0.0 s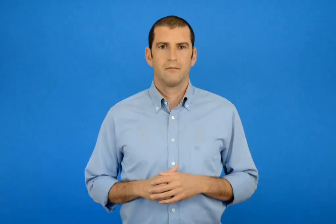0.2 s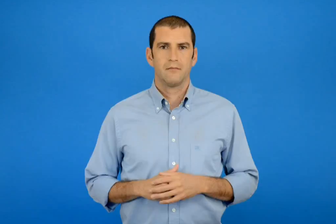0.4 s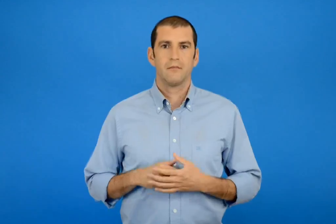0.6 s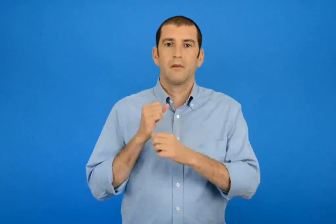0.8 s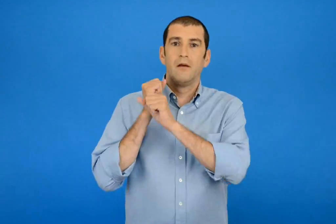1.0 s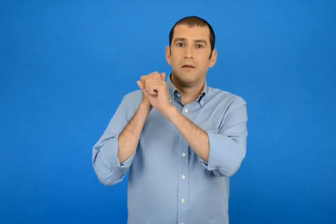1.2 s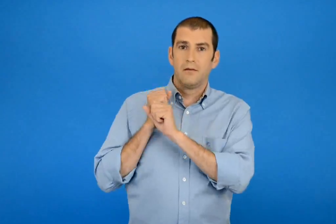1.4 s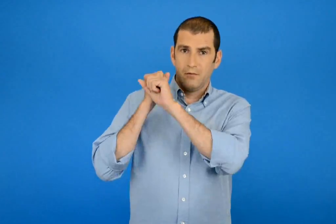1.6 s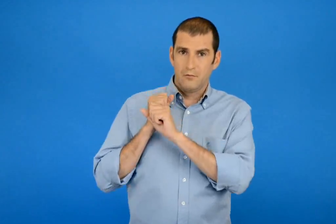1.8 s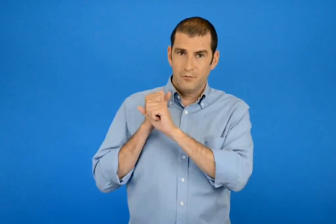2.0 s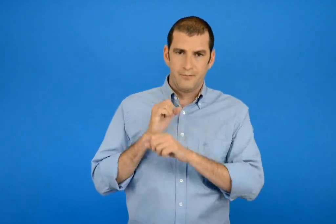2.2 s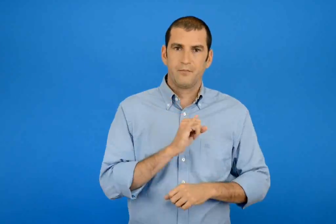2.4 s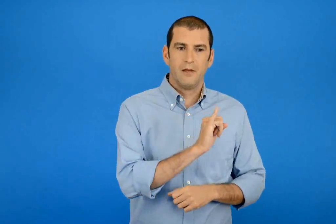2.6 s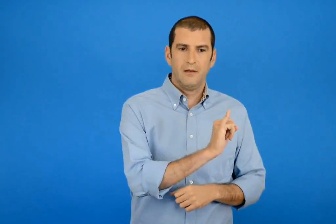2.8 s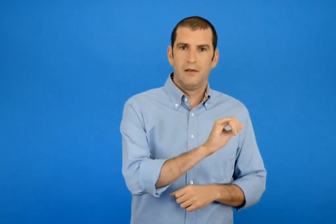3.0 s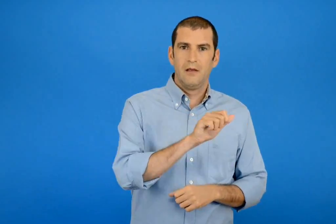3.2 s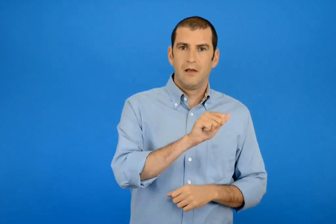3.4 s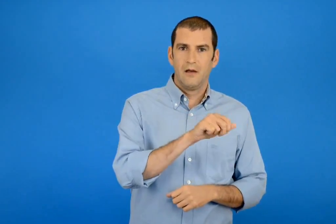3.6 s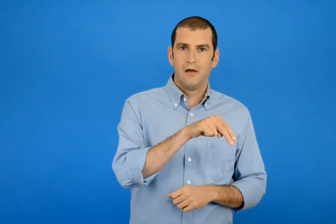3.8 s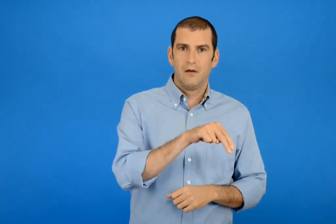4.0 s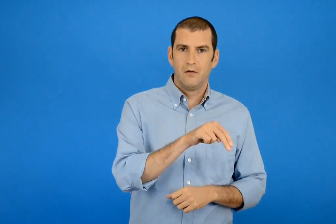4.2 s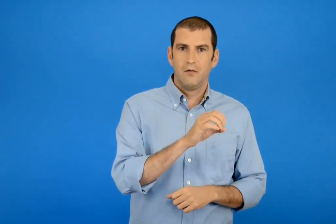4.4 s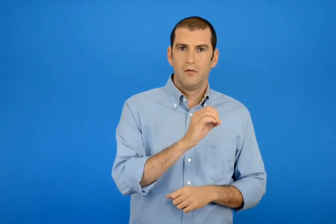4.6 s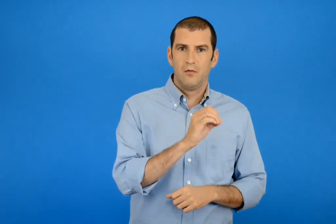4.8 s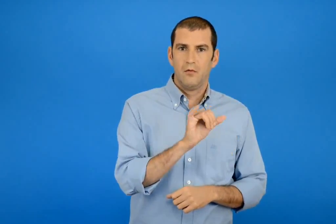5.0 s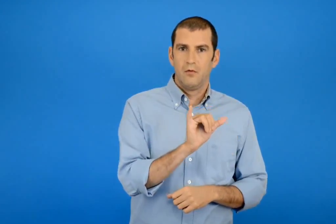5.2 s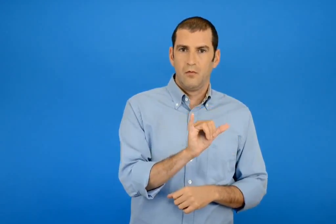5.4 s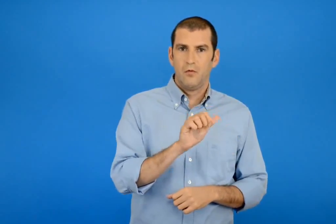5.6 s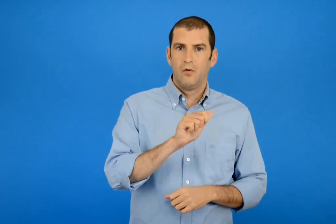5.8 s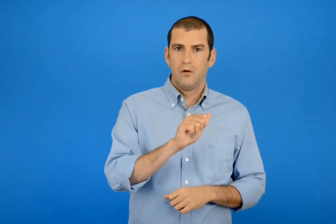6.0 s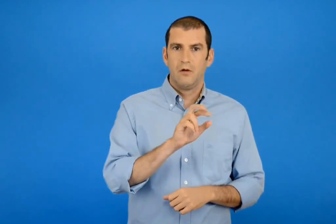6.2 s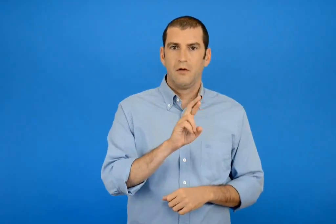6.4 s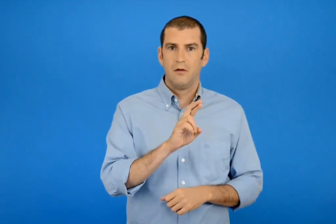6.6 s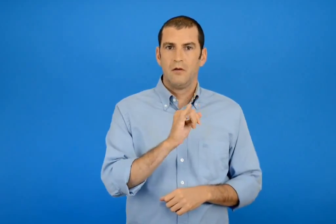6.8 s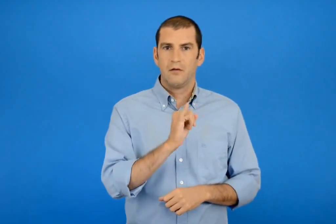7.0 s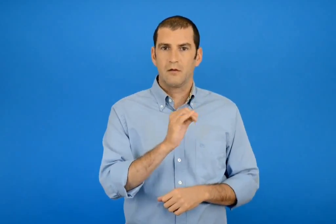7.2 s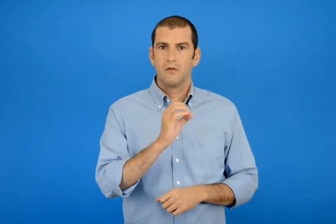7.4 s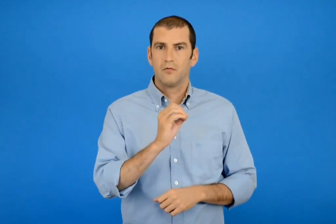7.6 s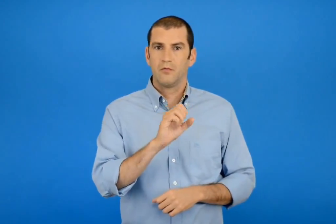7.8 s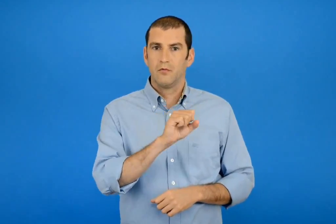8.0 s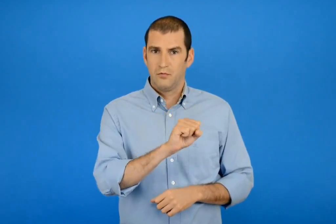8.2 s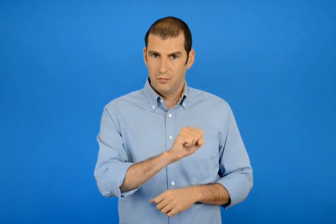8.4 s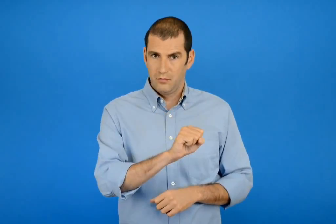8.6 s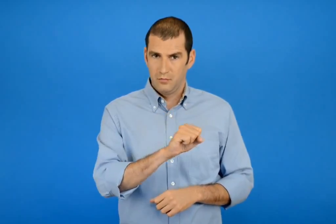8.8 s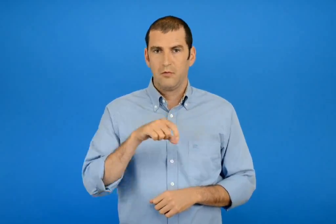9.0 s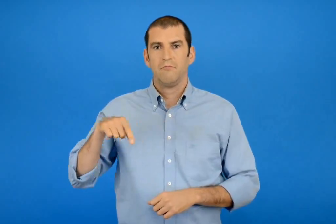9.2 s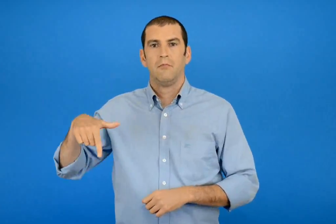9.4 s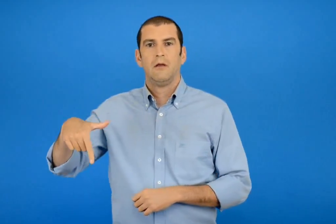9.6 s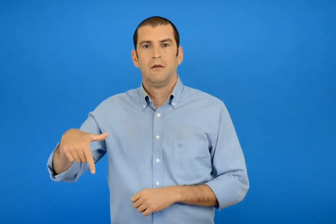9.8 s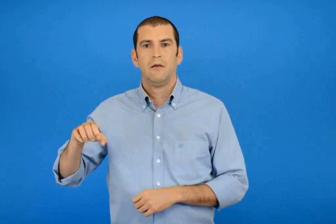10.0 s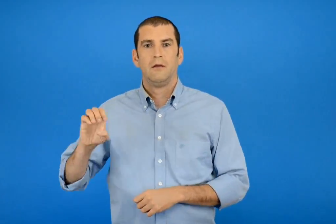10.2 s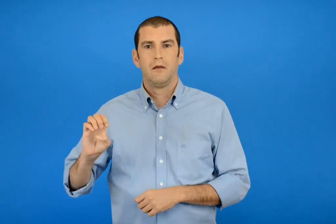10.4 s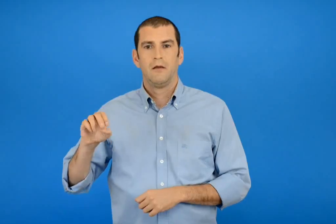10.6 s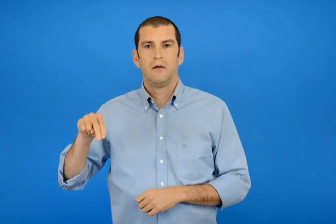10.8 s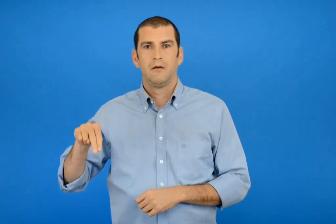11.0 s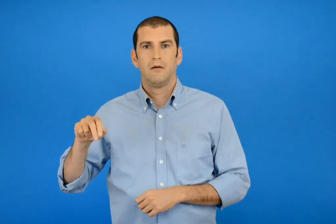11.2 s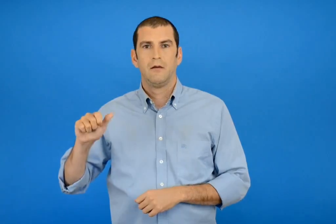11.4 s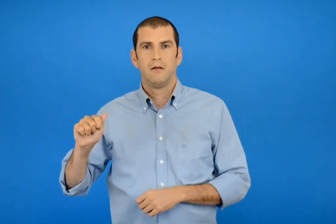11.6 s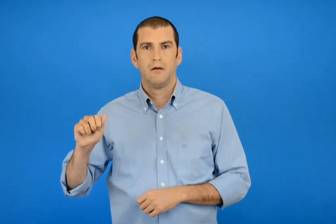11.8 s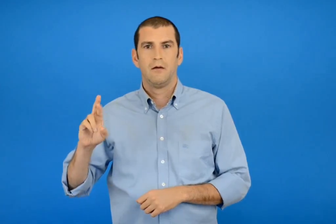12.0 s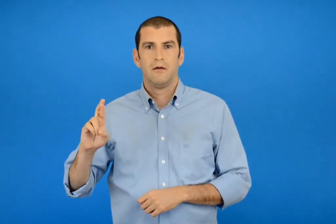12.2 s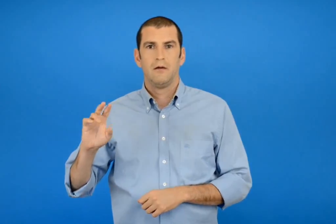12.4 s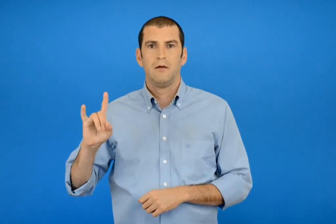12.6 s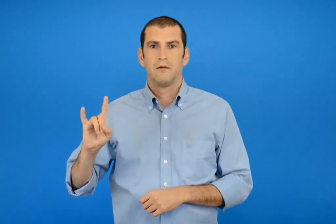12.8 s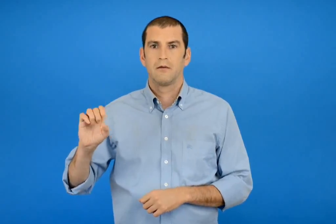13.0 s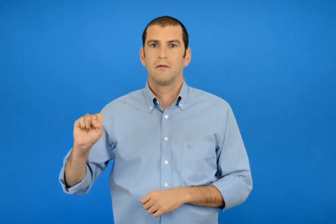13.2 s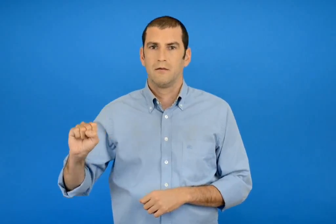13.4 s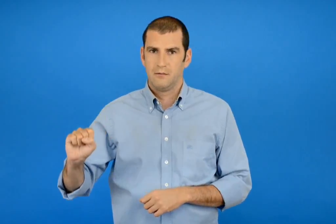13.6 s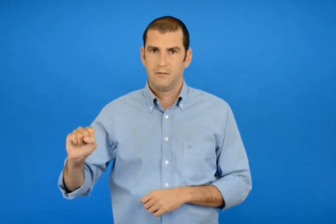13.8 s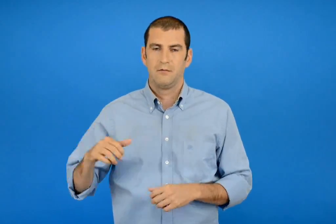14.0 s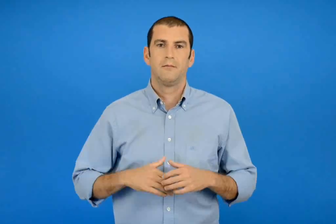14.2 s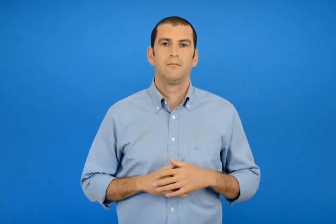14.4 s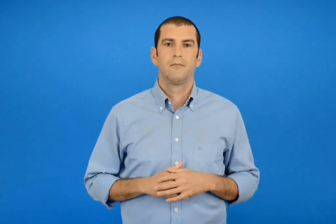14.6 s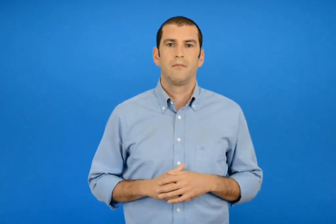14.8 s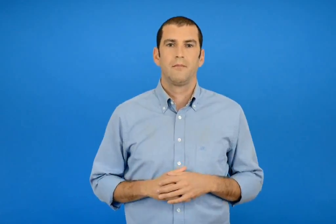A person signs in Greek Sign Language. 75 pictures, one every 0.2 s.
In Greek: ιανουάριος γενάρης
